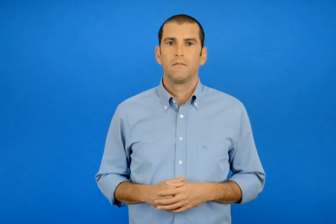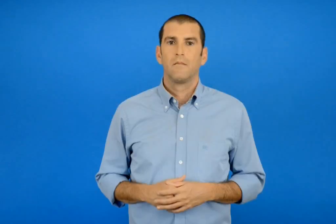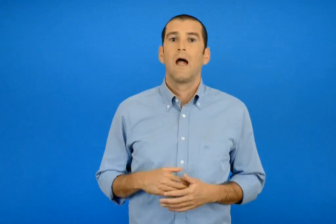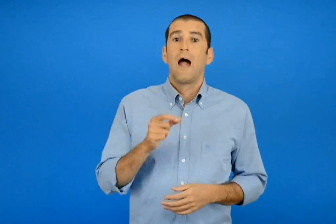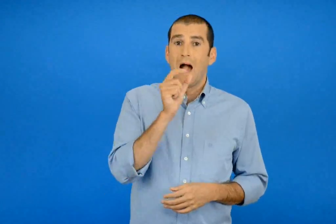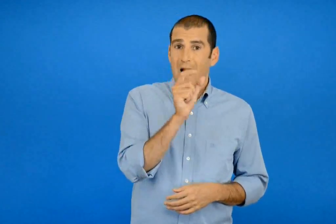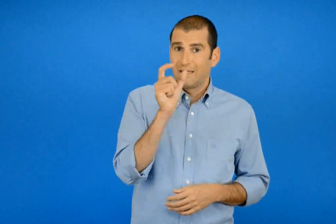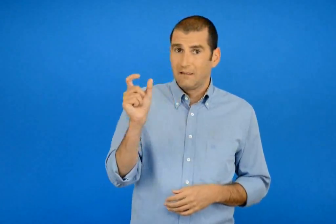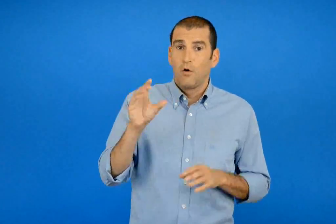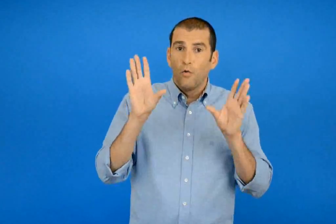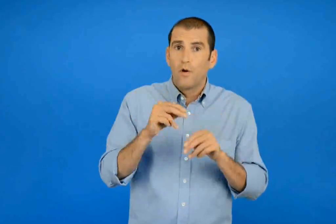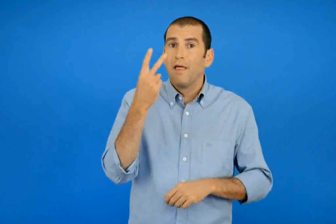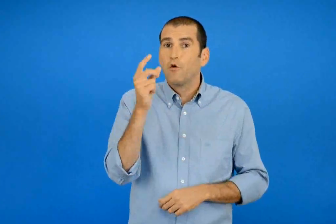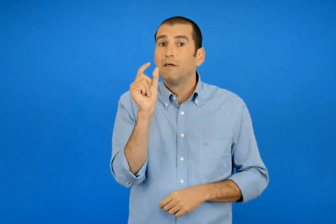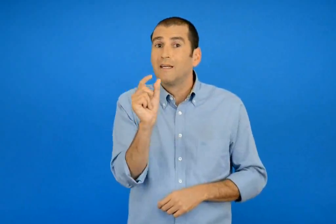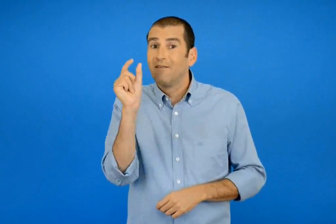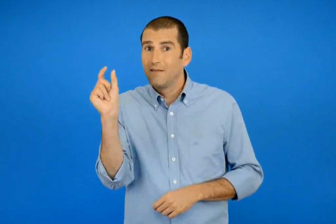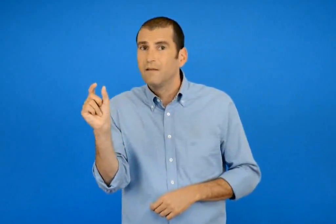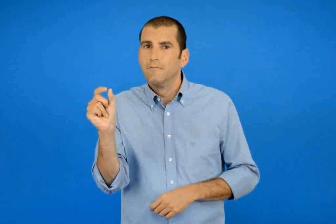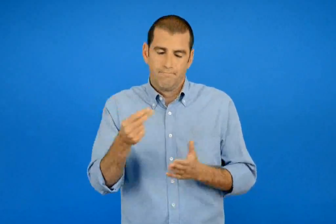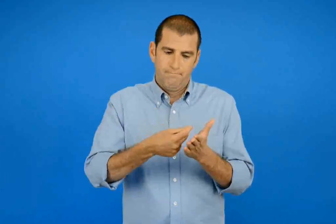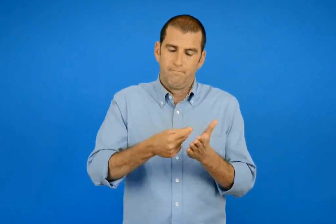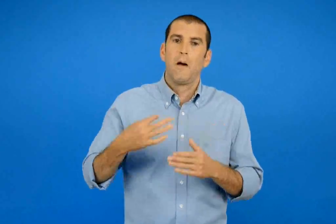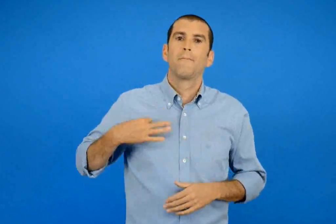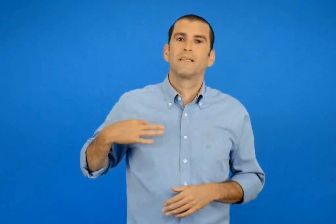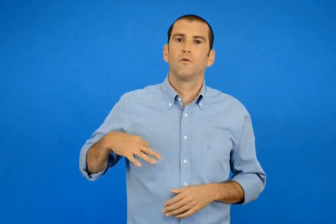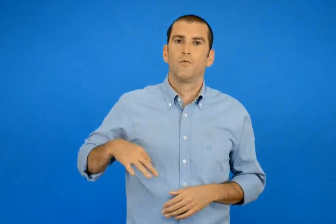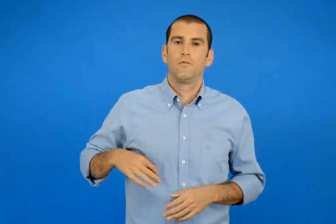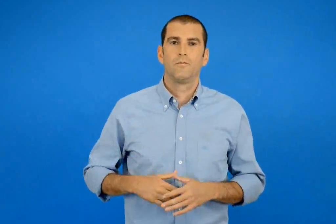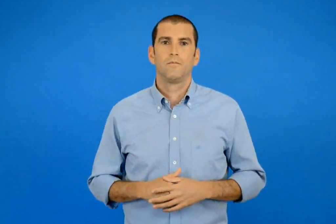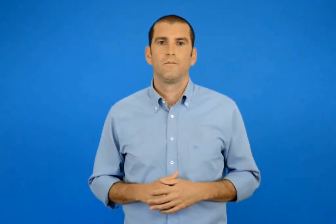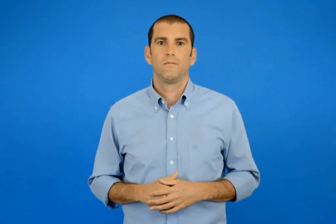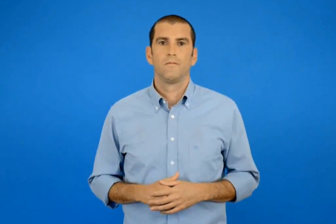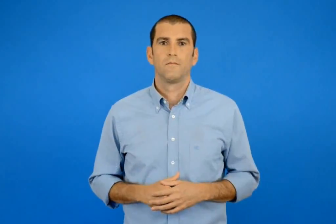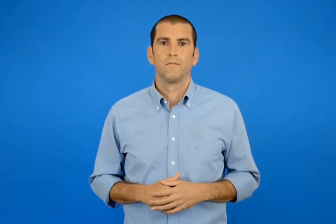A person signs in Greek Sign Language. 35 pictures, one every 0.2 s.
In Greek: πράσινες όσες λέξεις έχουν δύο συλλαβές
